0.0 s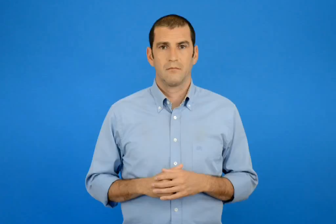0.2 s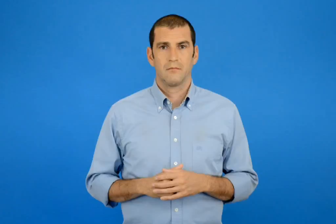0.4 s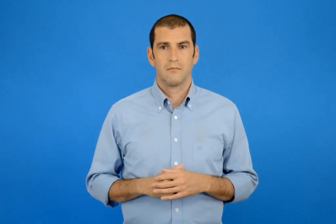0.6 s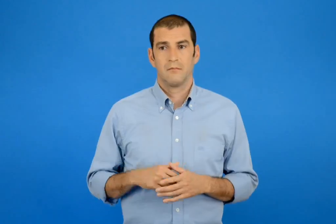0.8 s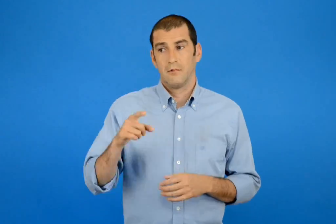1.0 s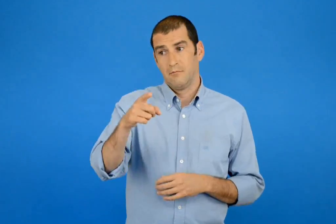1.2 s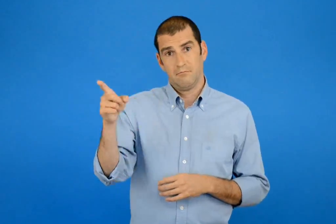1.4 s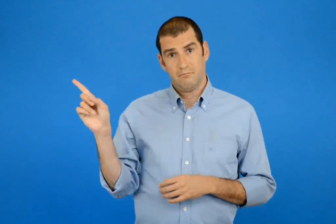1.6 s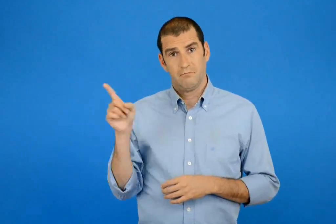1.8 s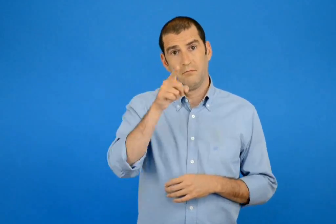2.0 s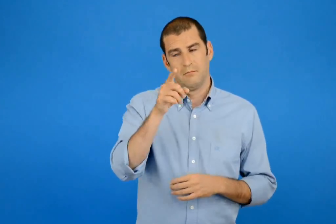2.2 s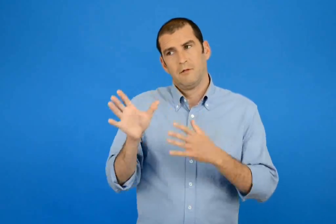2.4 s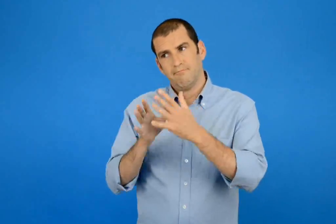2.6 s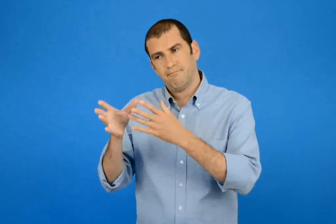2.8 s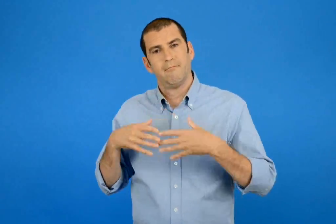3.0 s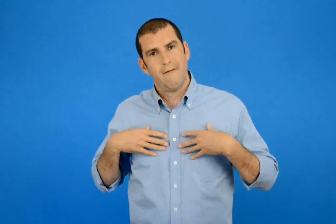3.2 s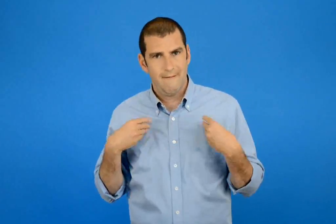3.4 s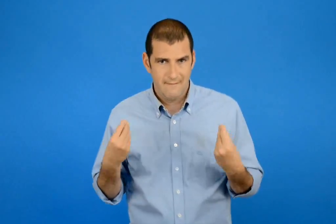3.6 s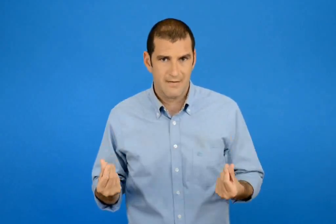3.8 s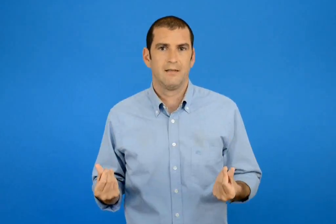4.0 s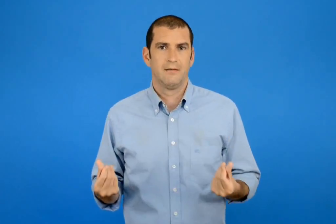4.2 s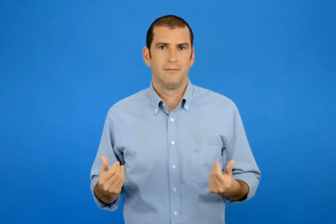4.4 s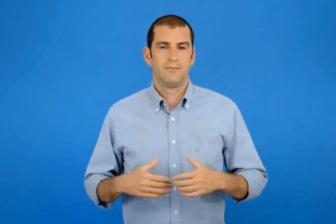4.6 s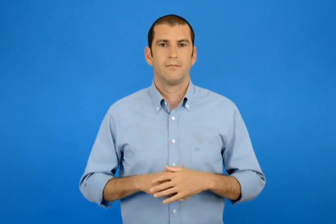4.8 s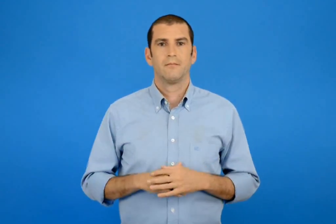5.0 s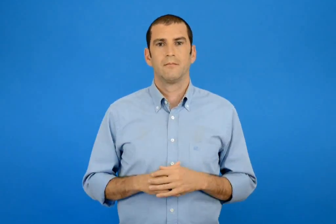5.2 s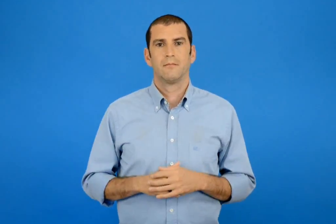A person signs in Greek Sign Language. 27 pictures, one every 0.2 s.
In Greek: μίλησε τους ευγενικά
